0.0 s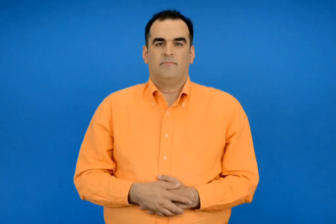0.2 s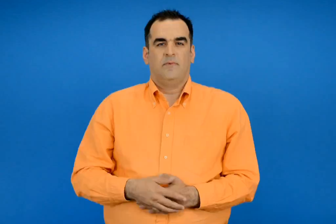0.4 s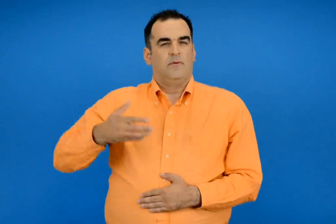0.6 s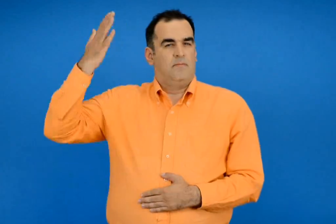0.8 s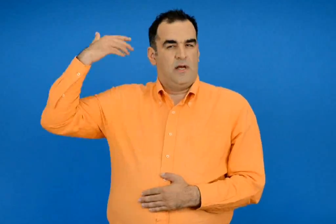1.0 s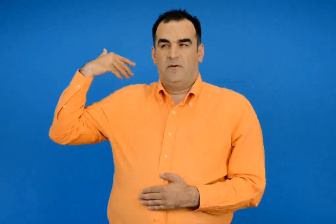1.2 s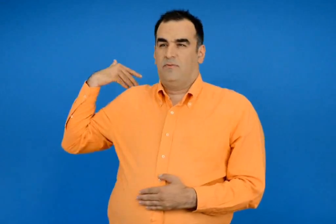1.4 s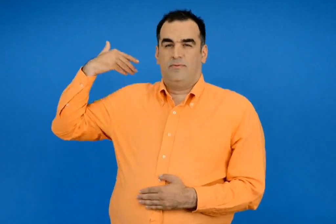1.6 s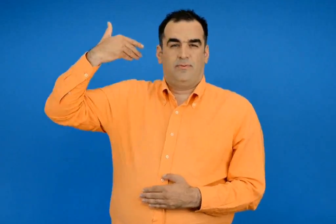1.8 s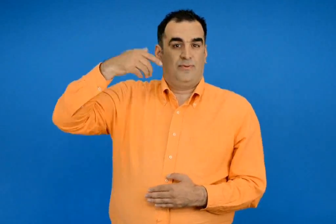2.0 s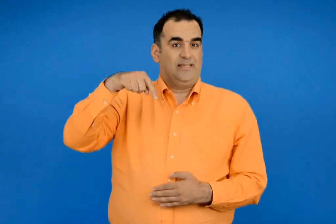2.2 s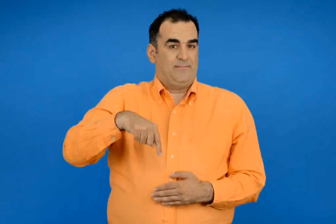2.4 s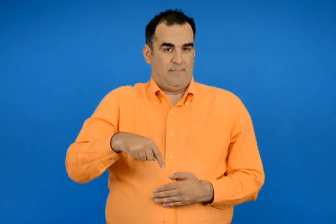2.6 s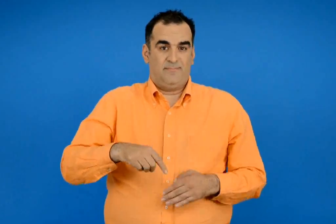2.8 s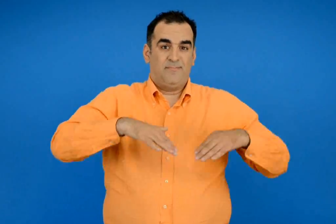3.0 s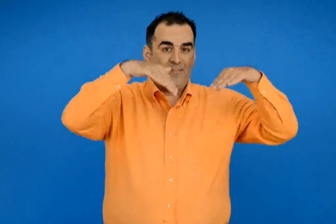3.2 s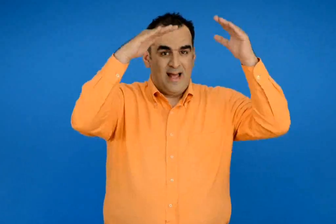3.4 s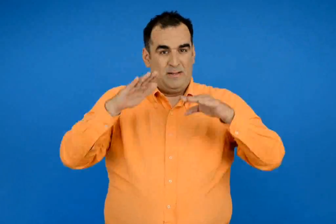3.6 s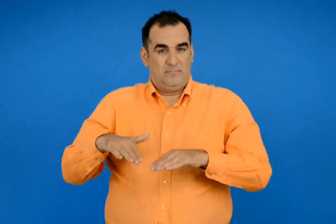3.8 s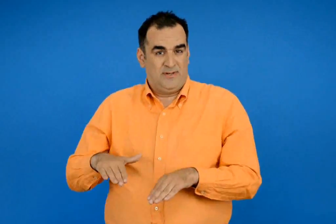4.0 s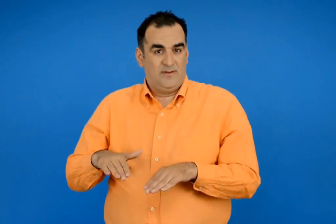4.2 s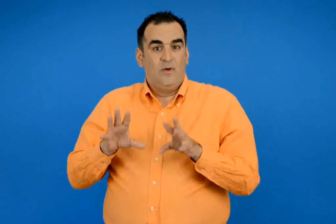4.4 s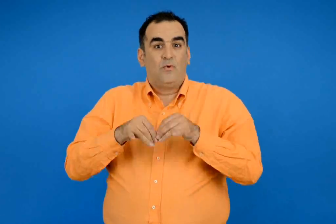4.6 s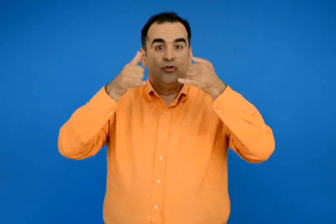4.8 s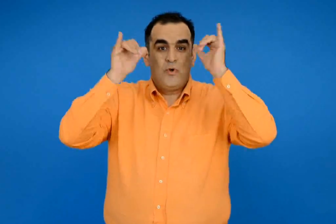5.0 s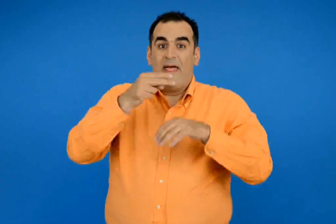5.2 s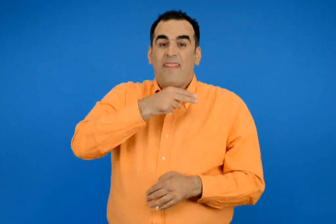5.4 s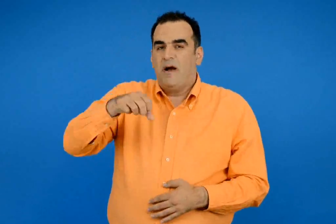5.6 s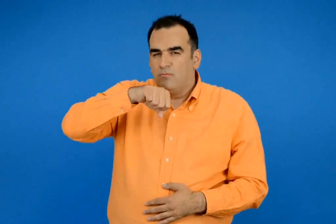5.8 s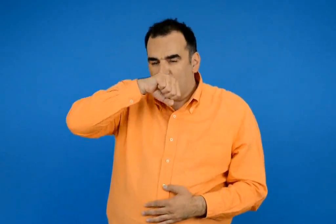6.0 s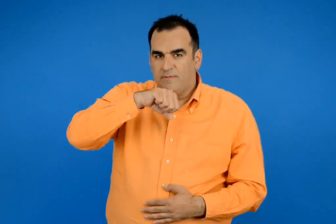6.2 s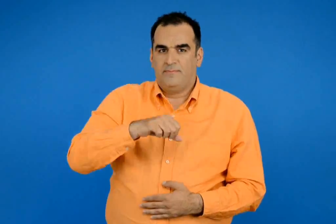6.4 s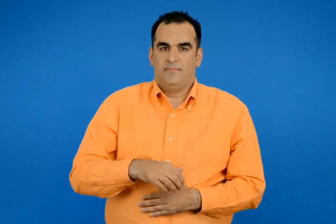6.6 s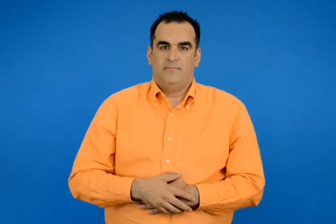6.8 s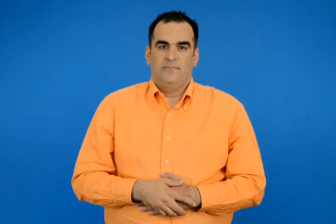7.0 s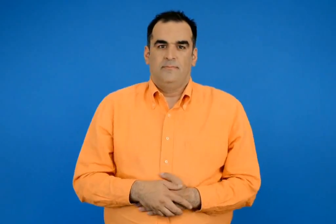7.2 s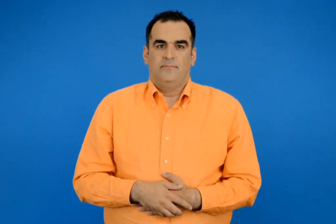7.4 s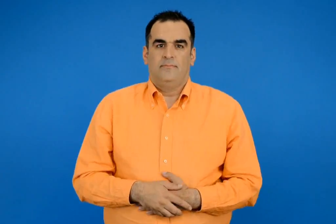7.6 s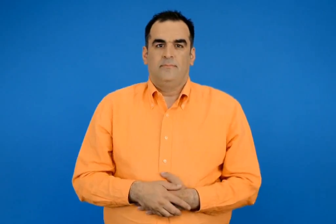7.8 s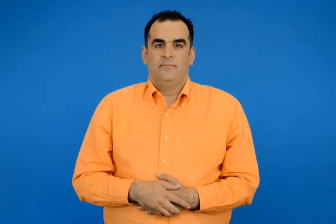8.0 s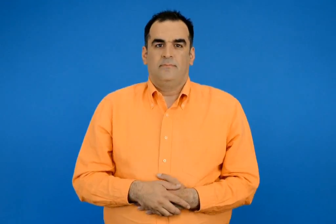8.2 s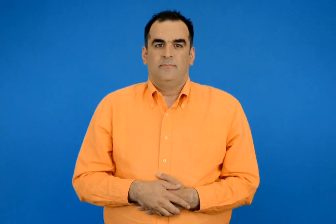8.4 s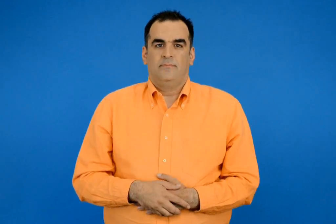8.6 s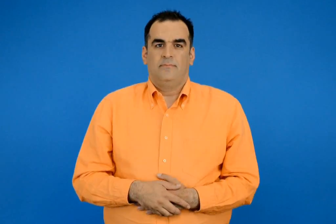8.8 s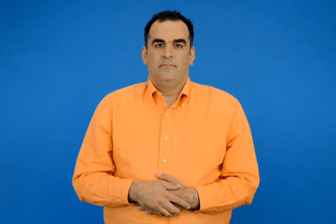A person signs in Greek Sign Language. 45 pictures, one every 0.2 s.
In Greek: από τα παλιά χρονιά μέχρι σήμερα τα ζώα αποτελούν εάν αγαπημένο θέμα για μικρούς και μεγάλους
